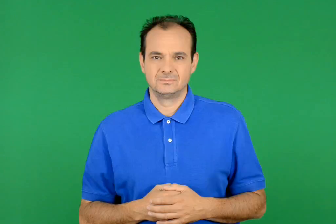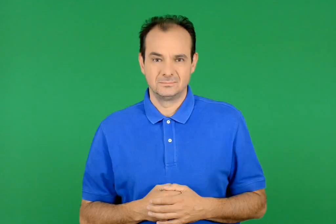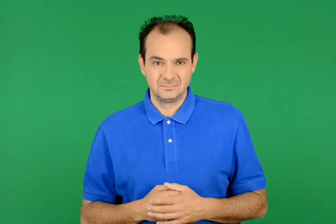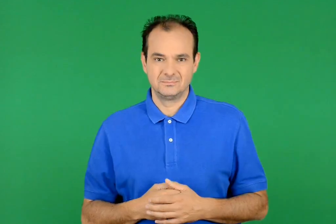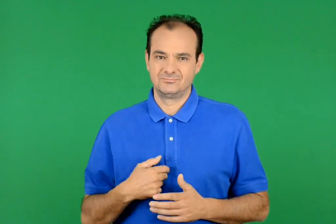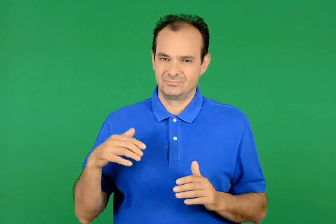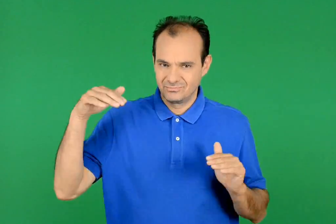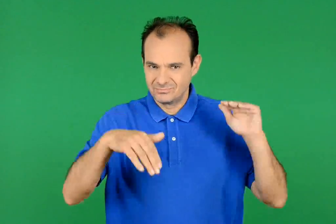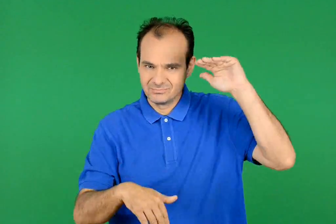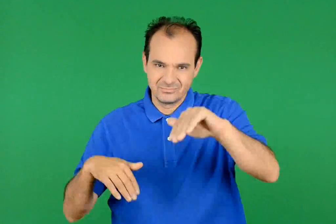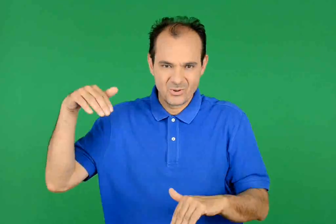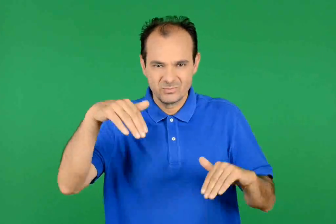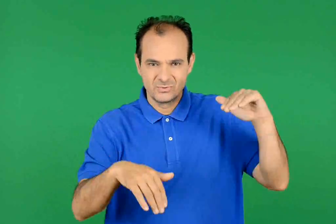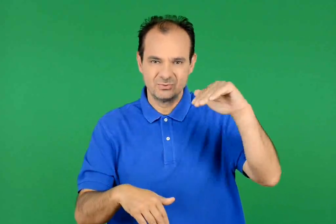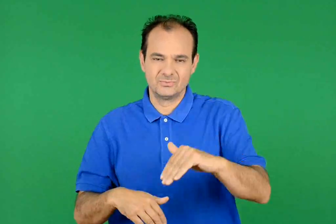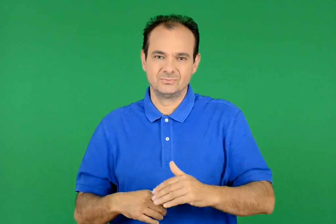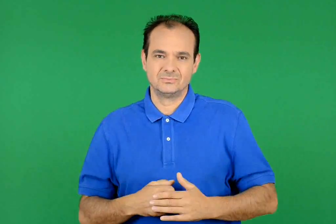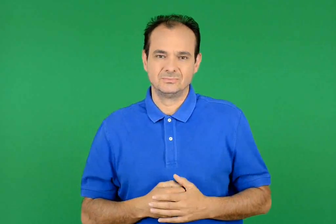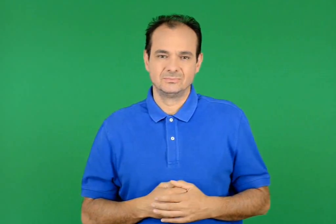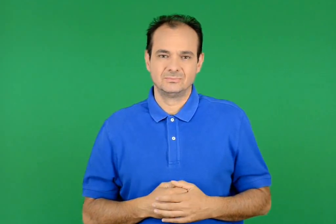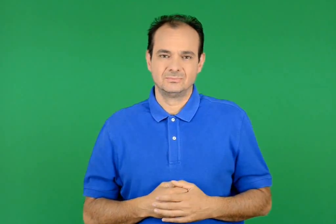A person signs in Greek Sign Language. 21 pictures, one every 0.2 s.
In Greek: κολυμπώ
